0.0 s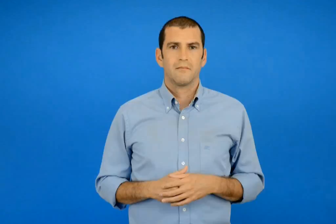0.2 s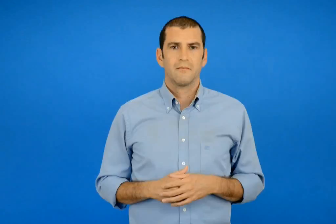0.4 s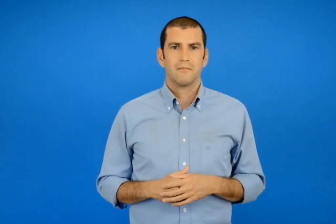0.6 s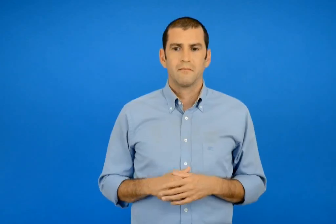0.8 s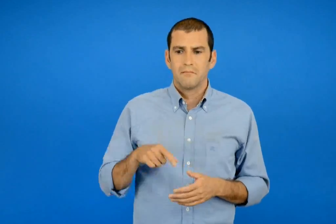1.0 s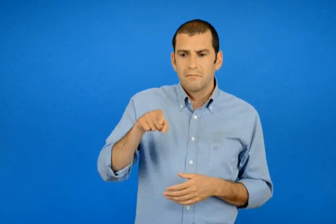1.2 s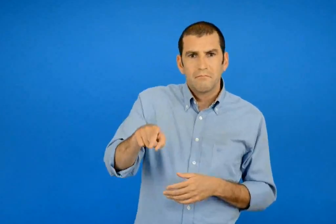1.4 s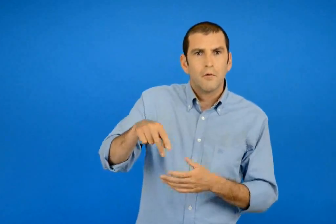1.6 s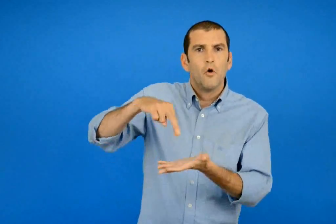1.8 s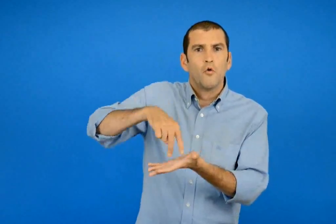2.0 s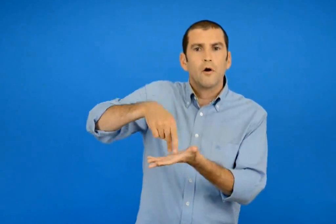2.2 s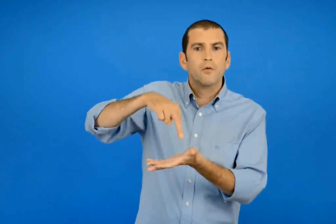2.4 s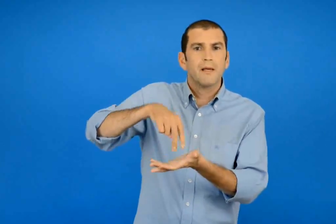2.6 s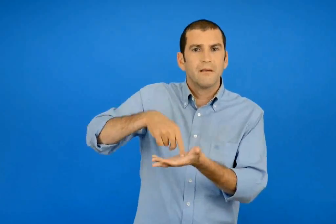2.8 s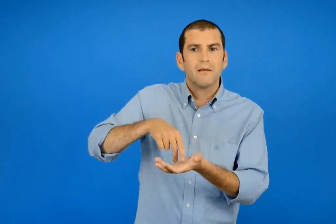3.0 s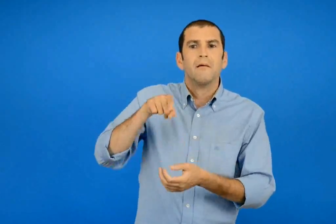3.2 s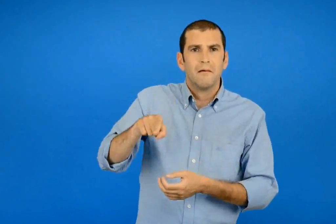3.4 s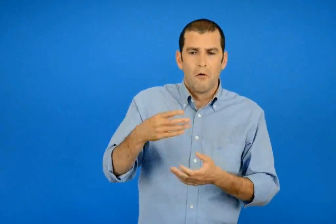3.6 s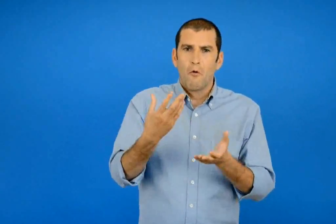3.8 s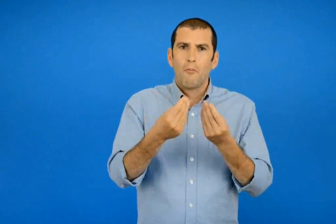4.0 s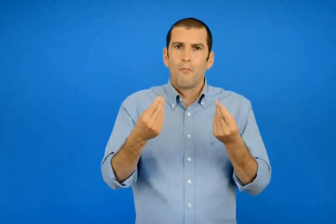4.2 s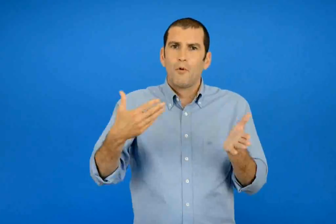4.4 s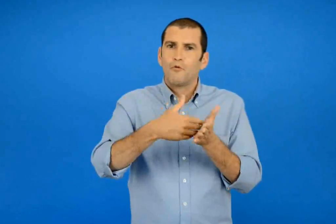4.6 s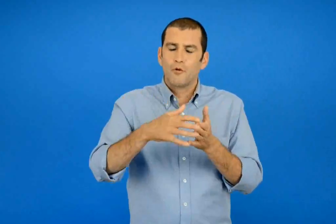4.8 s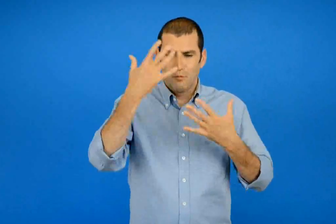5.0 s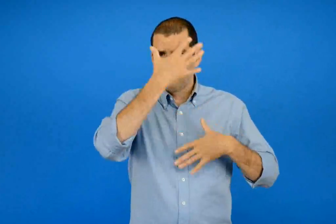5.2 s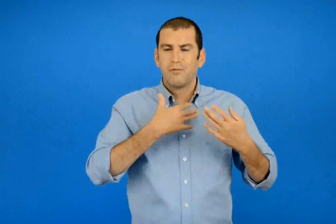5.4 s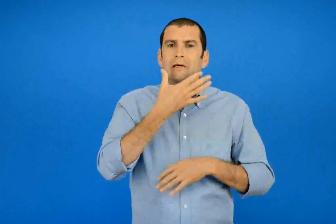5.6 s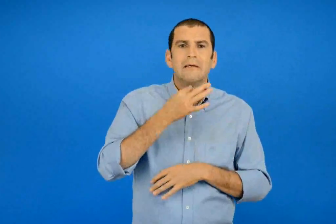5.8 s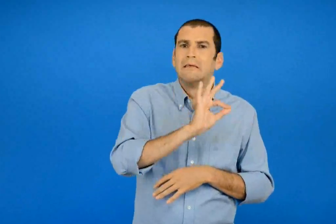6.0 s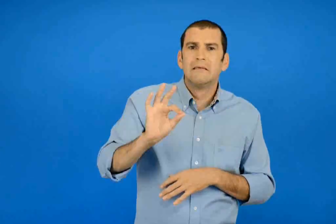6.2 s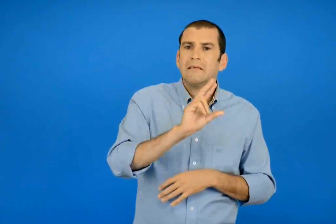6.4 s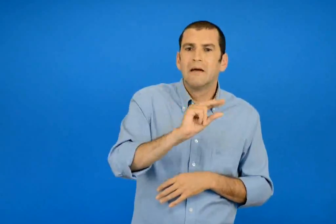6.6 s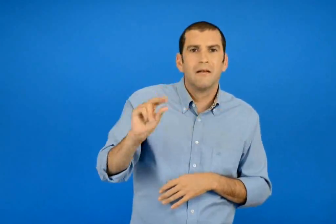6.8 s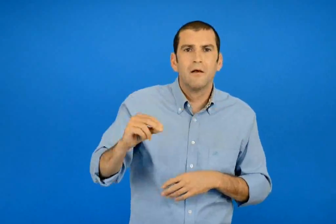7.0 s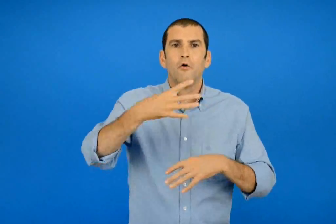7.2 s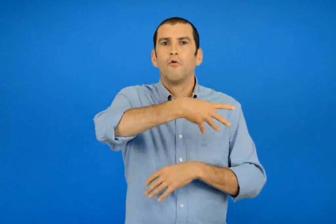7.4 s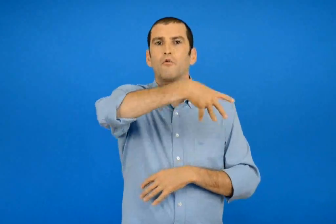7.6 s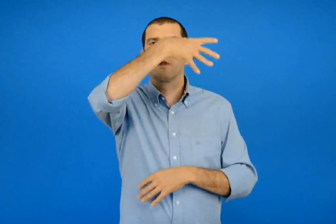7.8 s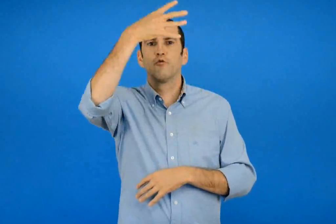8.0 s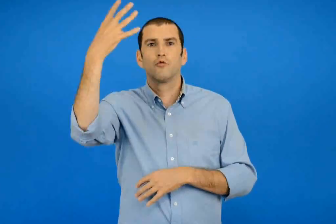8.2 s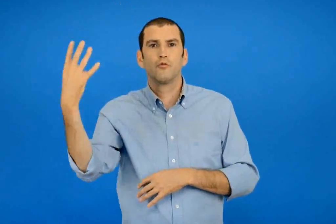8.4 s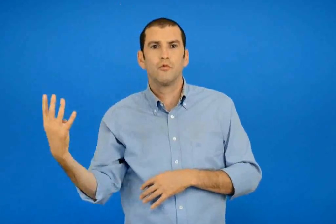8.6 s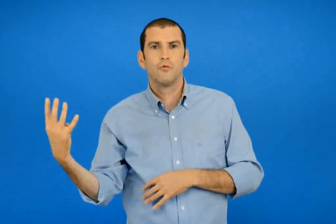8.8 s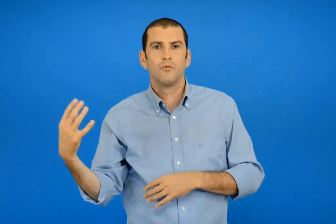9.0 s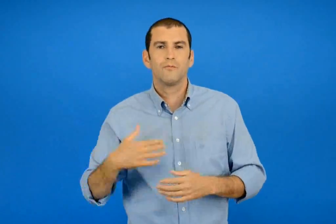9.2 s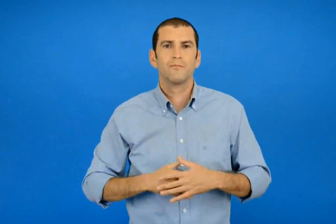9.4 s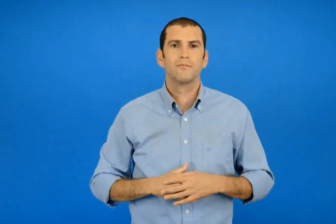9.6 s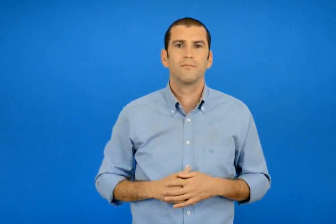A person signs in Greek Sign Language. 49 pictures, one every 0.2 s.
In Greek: το χωχαρουπακι είναι πολύχρωμο σαν ουράνιο τόξο
